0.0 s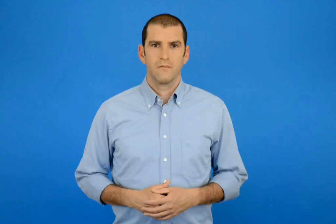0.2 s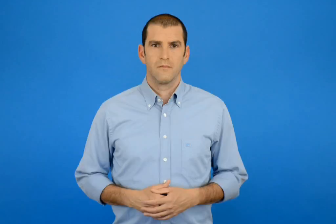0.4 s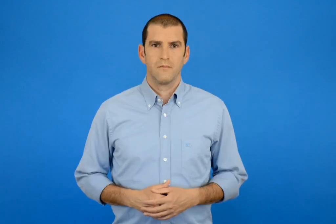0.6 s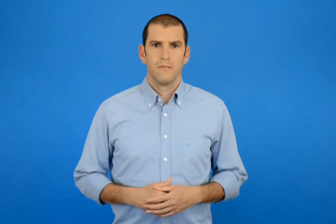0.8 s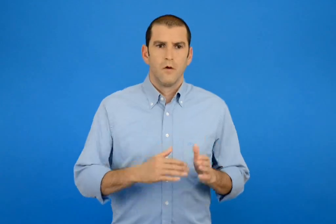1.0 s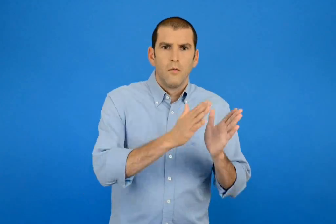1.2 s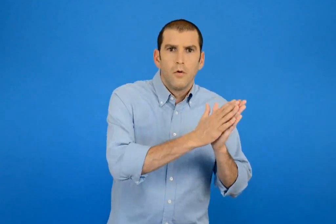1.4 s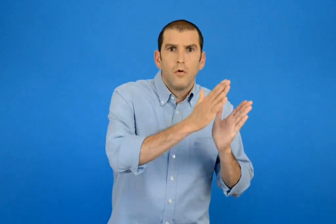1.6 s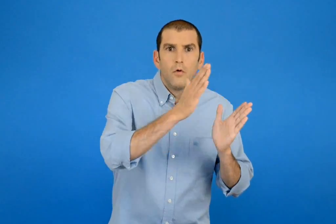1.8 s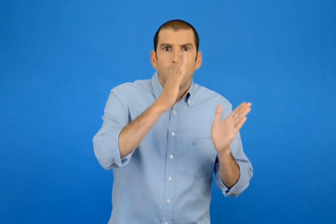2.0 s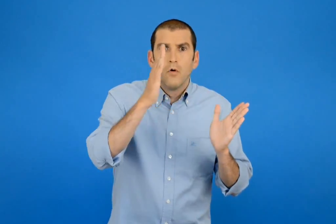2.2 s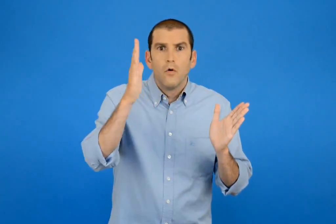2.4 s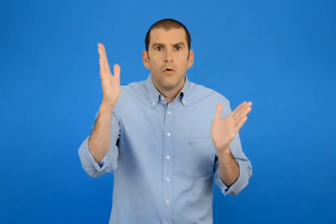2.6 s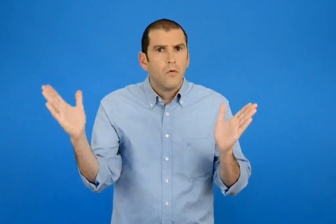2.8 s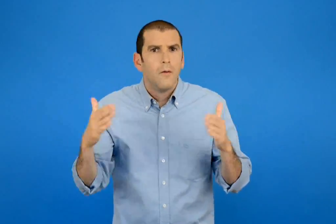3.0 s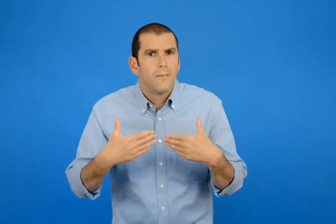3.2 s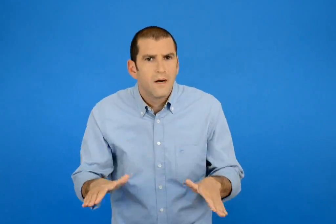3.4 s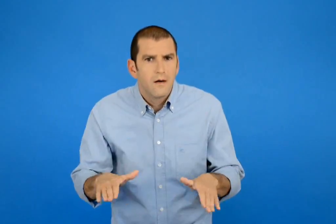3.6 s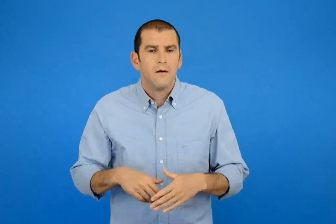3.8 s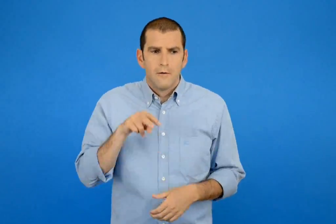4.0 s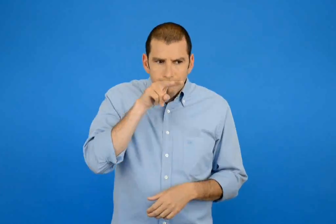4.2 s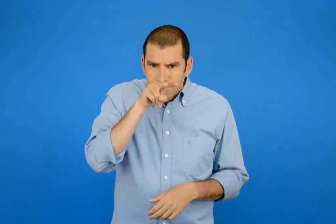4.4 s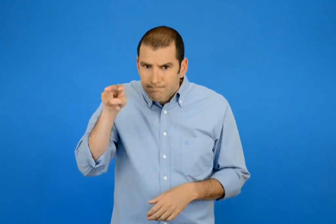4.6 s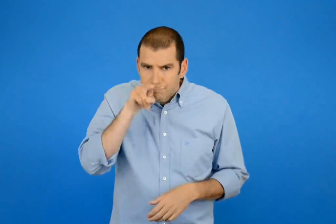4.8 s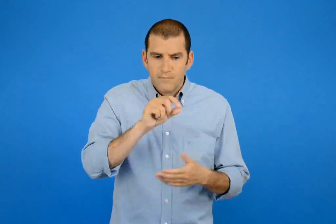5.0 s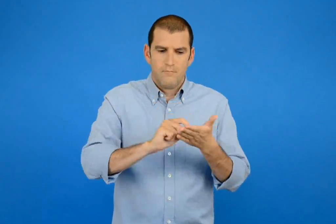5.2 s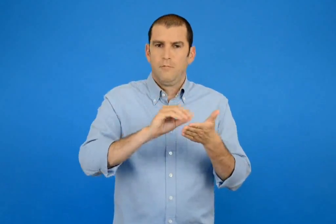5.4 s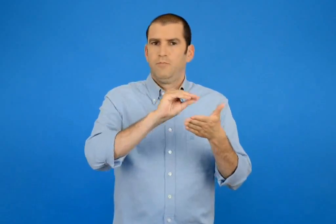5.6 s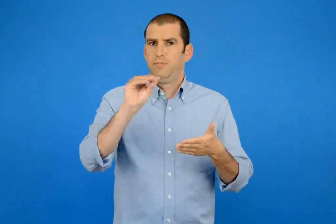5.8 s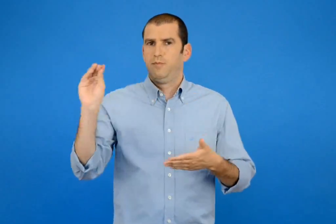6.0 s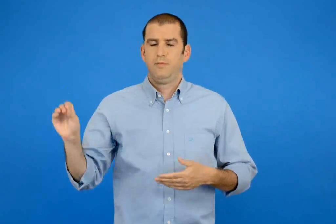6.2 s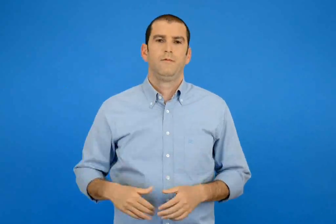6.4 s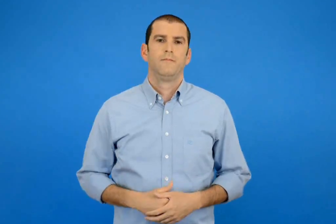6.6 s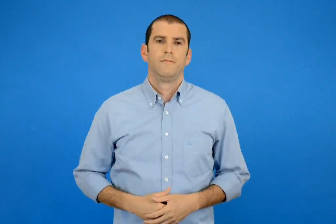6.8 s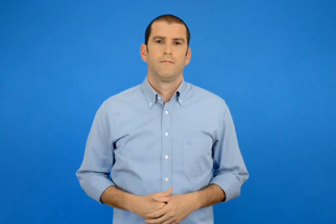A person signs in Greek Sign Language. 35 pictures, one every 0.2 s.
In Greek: πόσος καιρός πέρασε ; παρατηρώ και συμπληρώνω
